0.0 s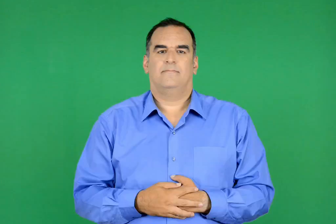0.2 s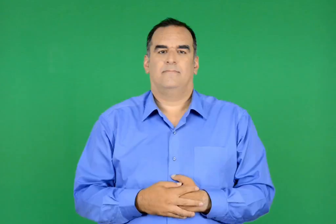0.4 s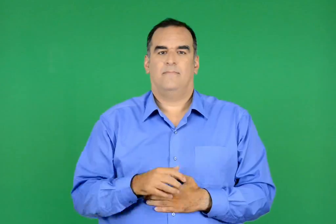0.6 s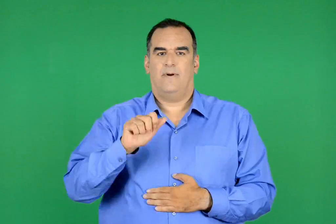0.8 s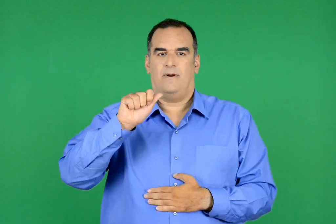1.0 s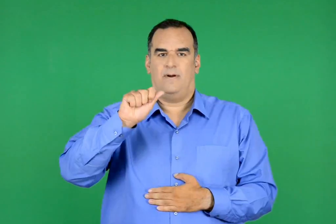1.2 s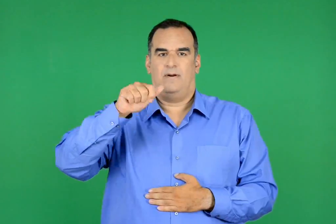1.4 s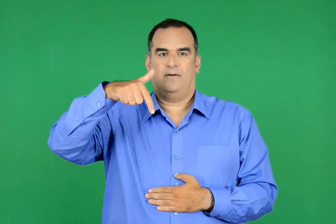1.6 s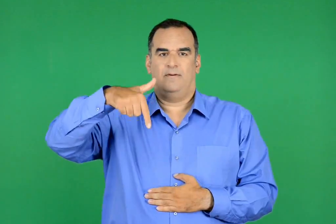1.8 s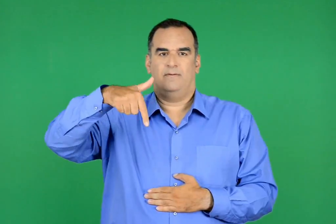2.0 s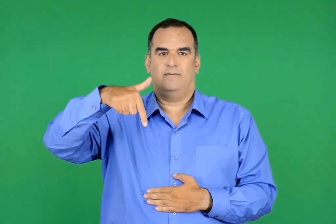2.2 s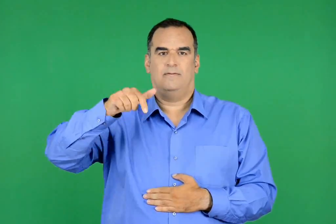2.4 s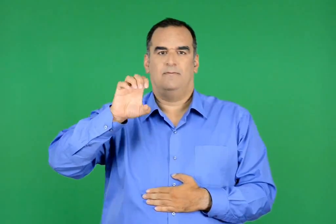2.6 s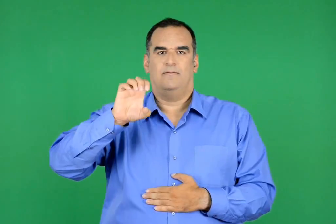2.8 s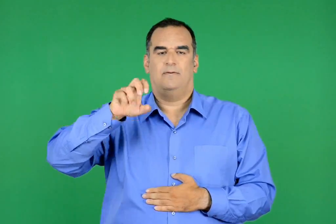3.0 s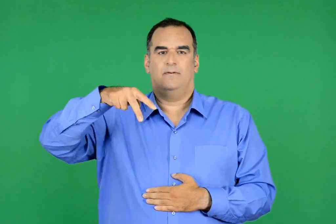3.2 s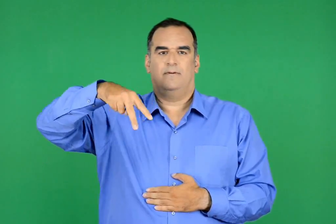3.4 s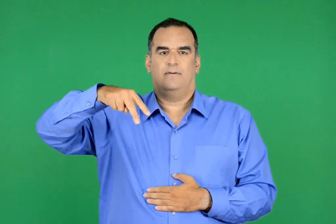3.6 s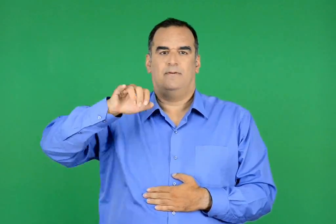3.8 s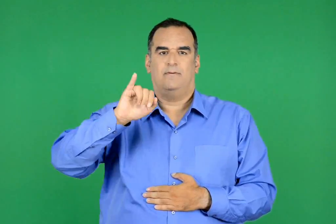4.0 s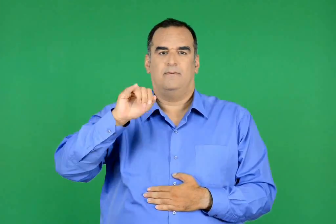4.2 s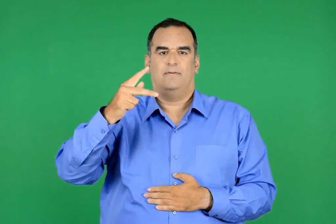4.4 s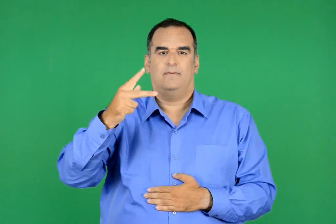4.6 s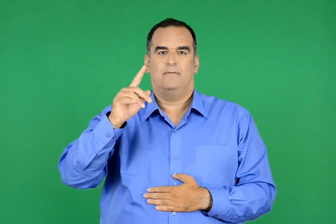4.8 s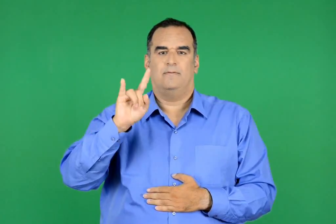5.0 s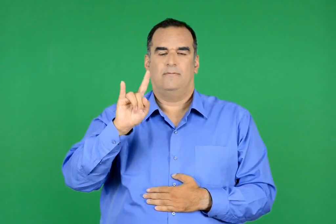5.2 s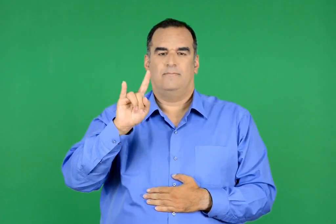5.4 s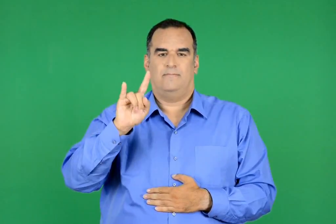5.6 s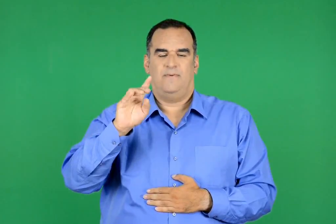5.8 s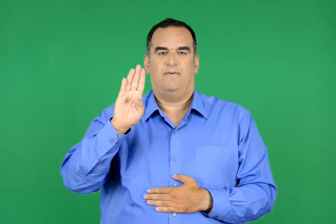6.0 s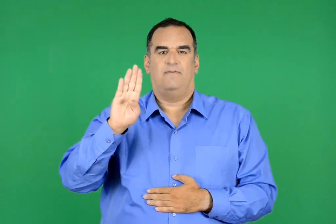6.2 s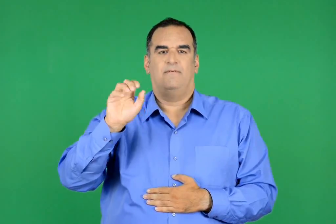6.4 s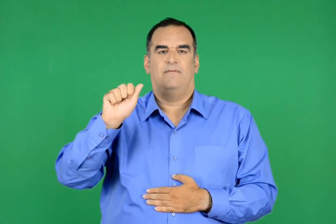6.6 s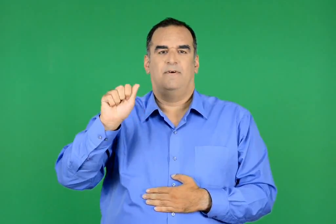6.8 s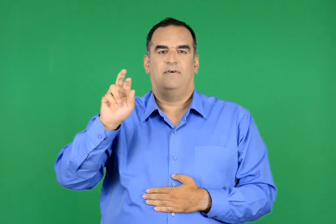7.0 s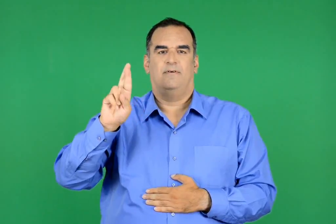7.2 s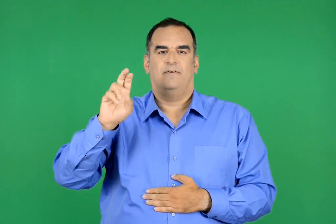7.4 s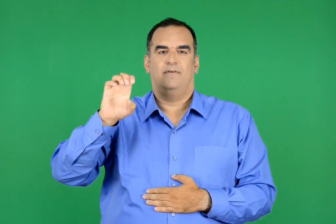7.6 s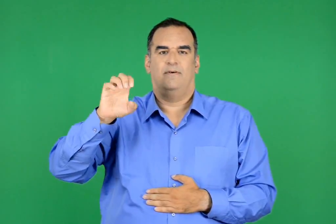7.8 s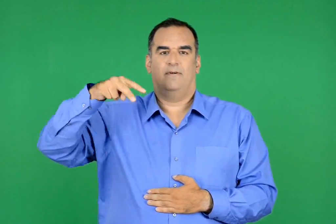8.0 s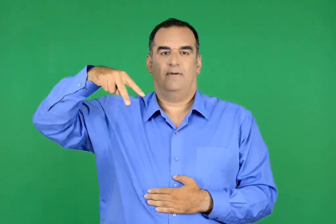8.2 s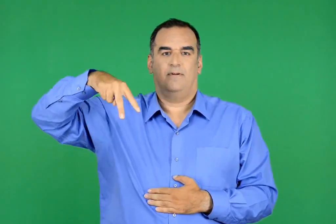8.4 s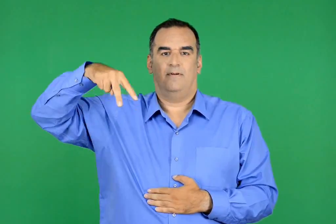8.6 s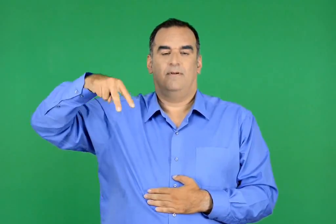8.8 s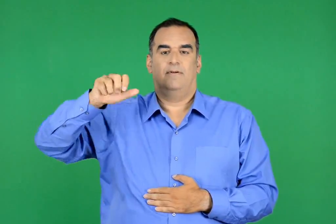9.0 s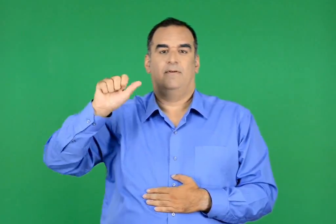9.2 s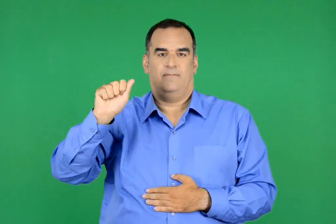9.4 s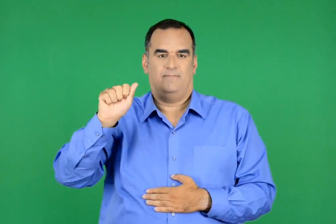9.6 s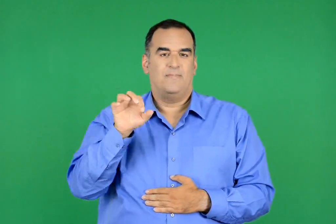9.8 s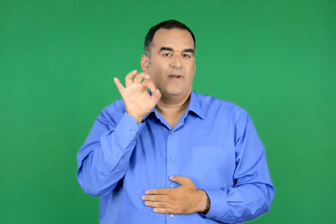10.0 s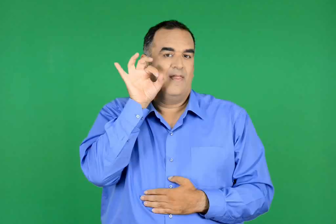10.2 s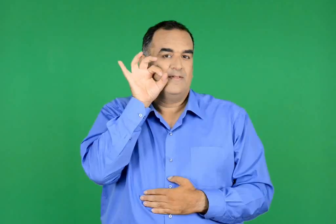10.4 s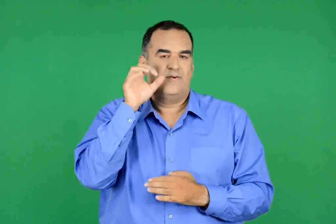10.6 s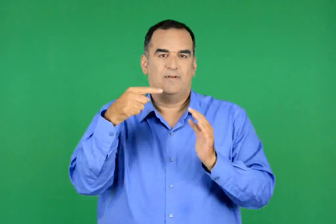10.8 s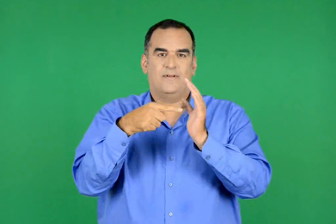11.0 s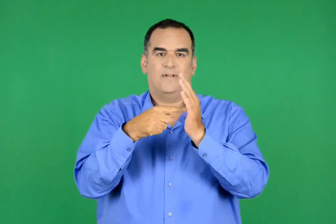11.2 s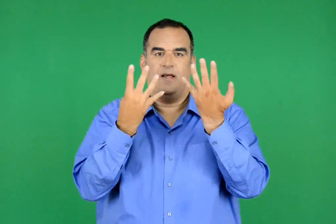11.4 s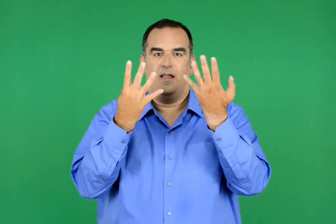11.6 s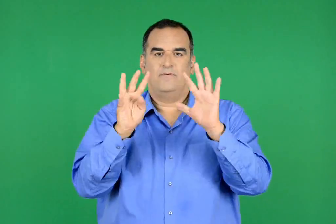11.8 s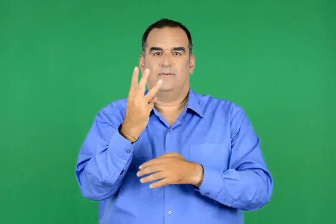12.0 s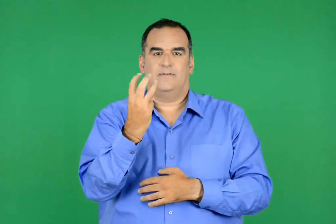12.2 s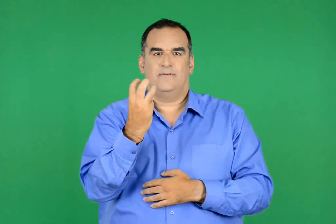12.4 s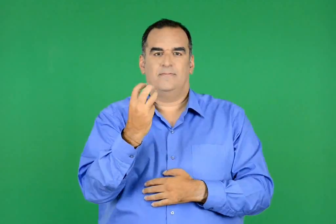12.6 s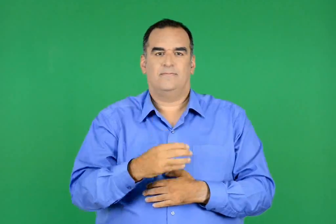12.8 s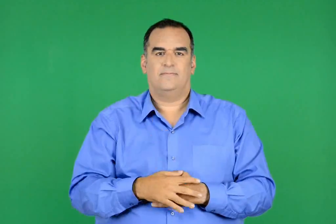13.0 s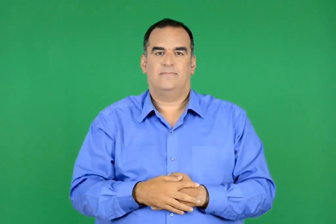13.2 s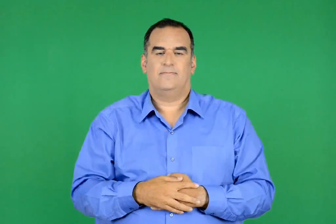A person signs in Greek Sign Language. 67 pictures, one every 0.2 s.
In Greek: αγγελική βαρελλά θεσσαλονίκη 1930
